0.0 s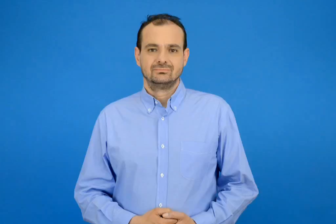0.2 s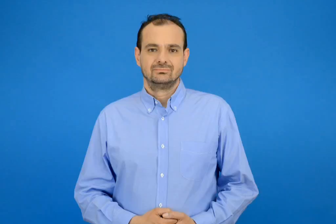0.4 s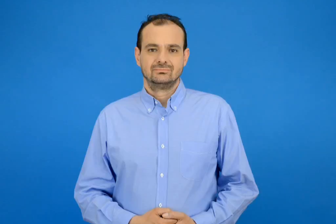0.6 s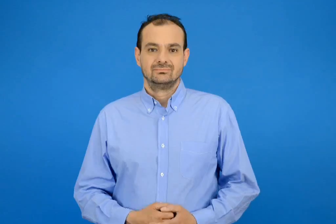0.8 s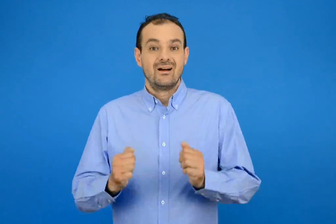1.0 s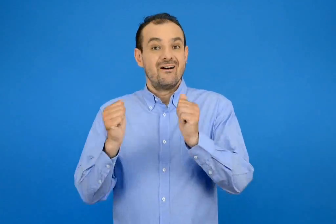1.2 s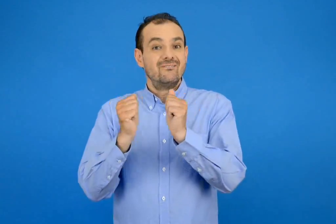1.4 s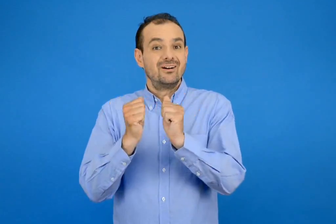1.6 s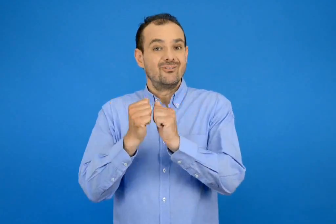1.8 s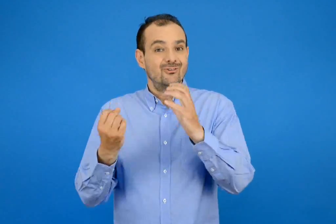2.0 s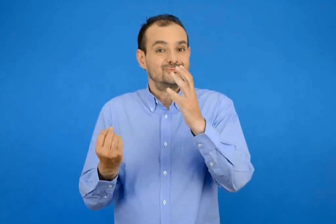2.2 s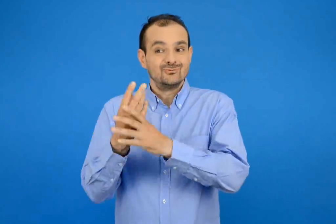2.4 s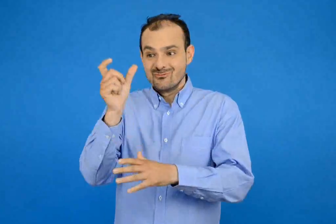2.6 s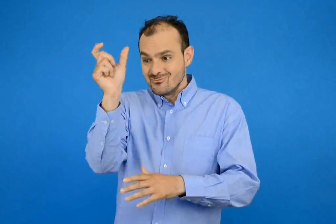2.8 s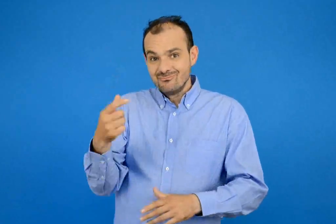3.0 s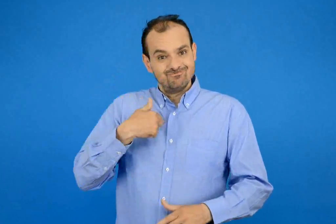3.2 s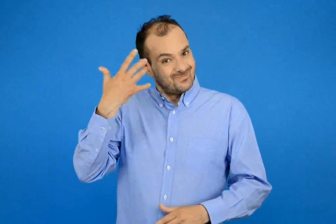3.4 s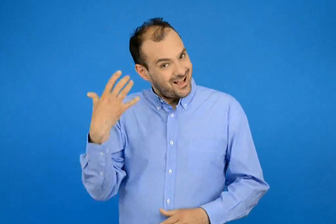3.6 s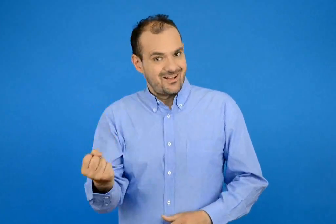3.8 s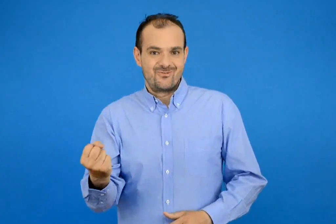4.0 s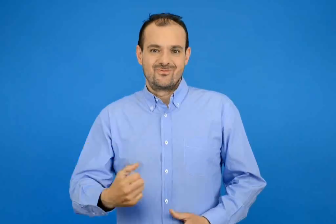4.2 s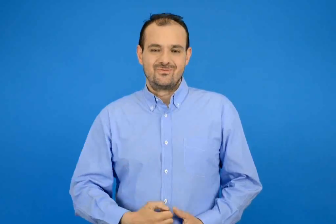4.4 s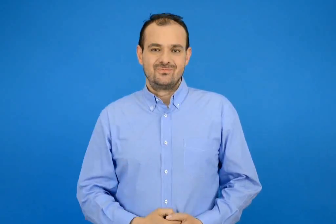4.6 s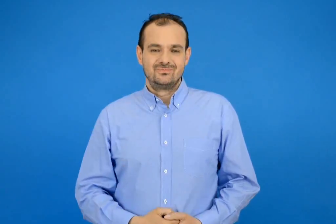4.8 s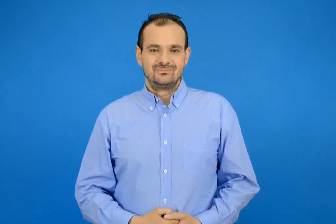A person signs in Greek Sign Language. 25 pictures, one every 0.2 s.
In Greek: έχω έναν καινούριο φίλο
